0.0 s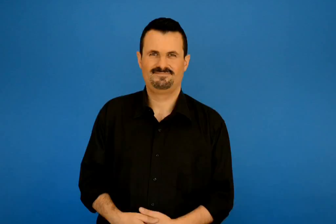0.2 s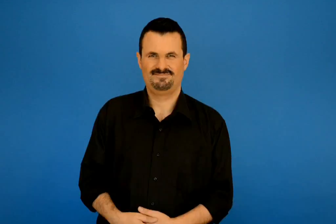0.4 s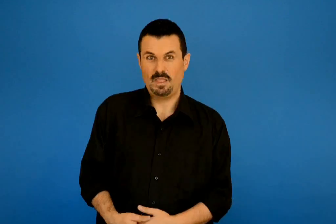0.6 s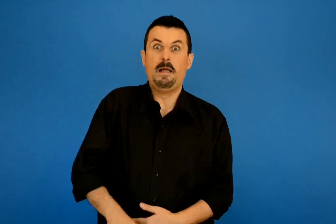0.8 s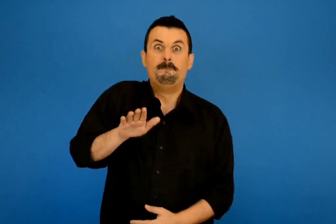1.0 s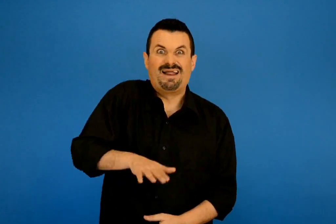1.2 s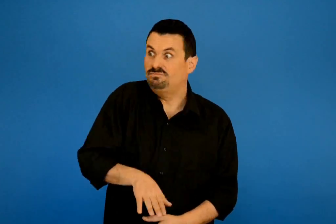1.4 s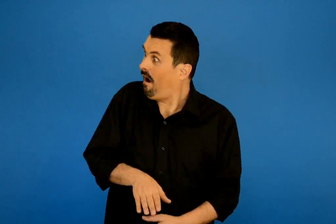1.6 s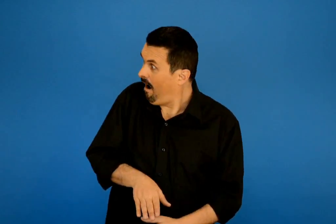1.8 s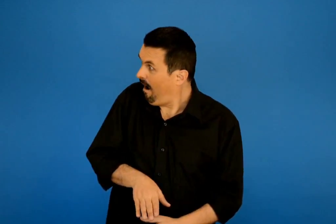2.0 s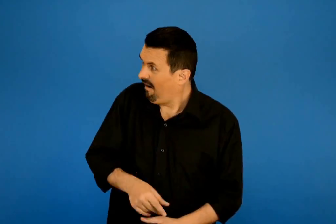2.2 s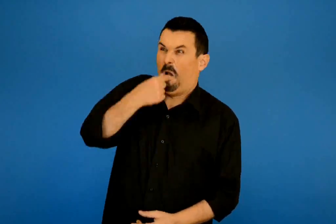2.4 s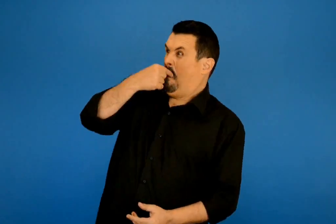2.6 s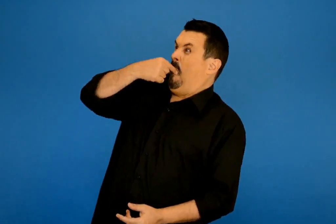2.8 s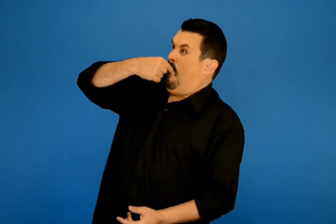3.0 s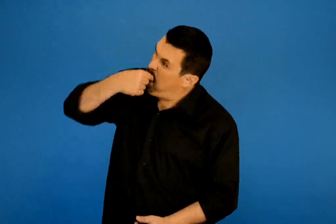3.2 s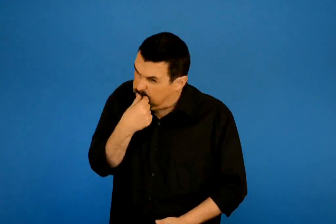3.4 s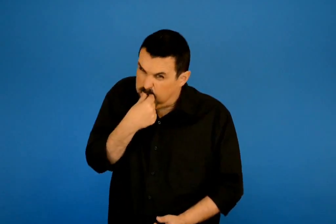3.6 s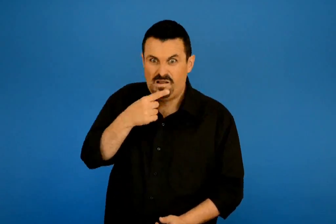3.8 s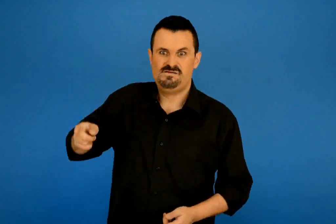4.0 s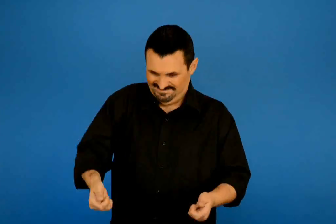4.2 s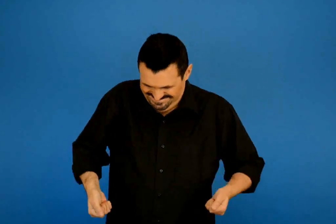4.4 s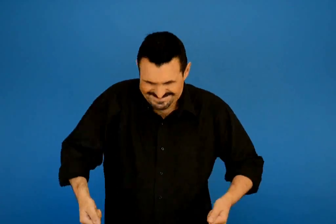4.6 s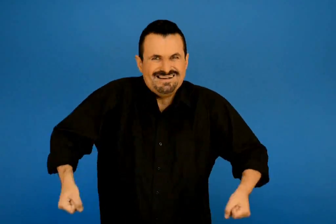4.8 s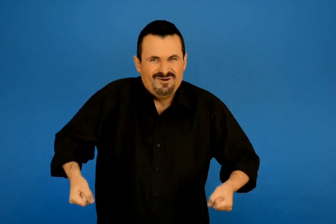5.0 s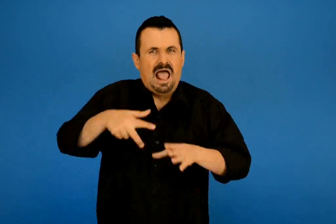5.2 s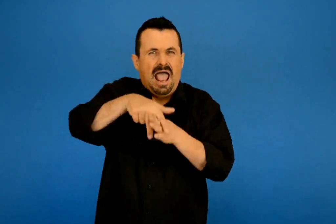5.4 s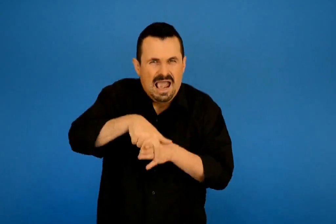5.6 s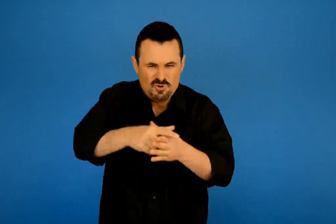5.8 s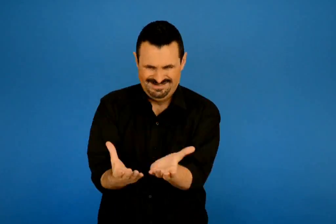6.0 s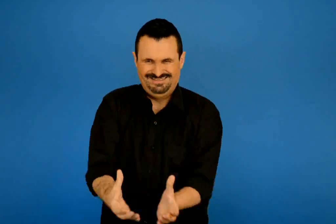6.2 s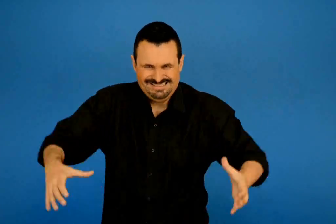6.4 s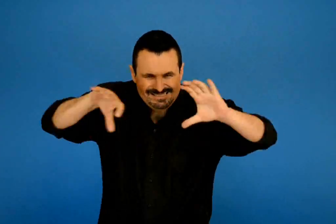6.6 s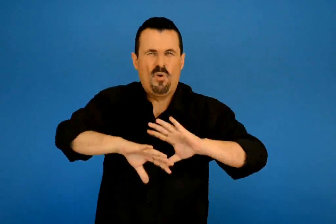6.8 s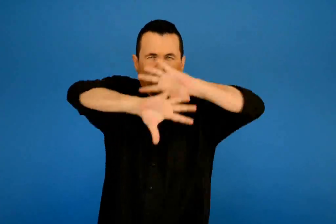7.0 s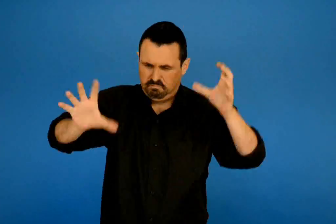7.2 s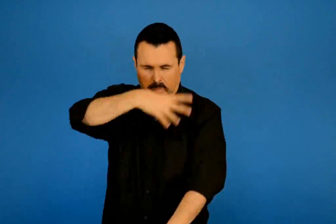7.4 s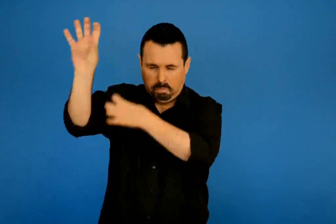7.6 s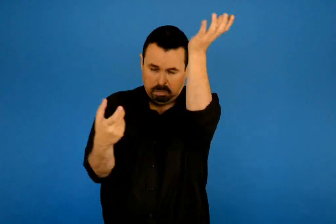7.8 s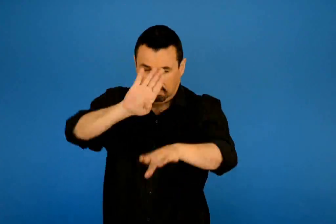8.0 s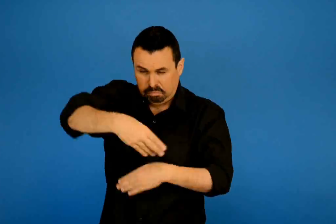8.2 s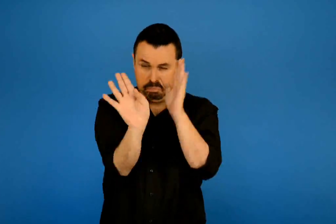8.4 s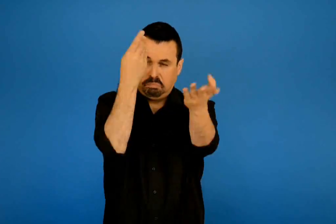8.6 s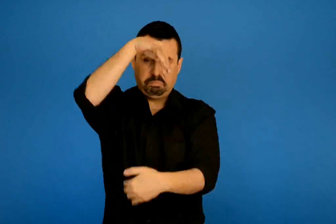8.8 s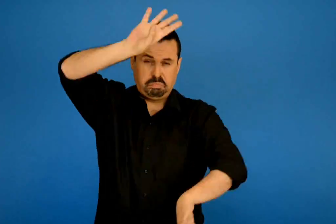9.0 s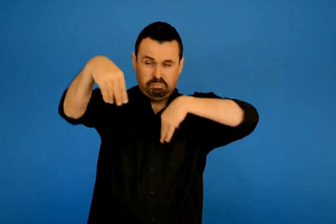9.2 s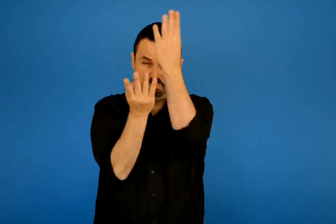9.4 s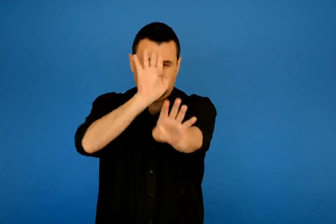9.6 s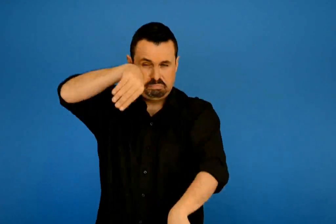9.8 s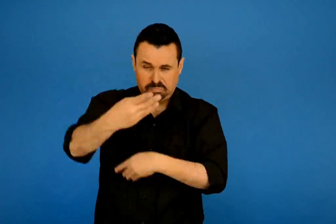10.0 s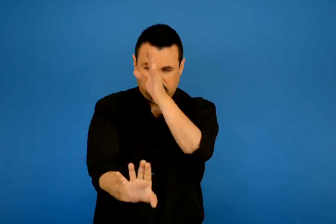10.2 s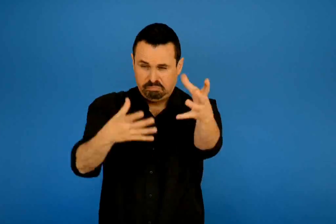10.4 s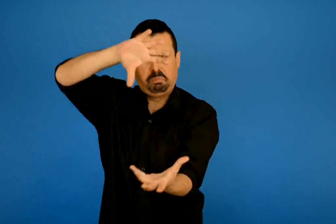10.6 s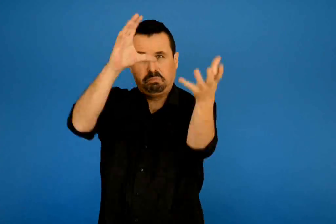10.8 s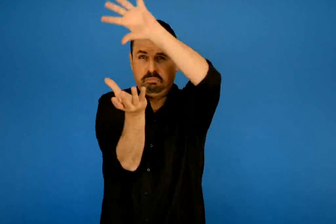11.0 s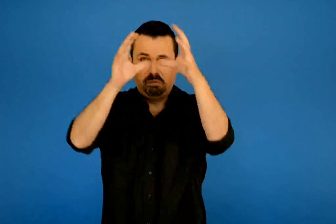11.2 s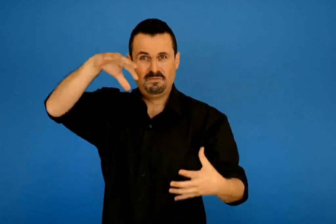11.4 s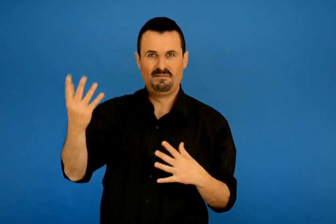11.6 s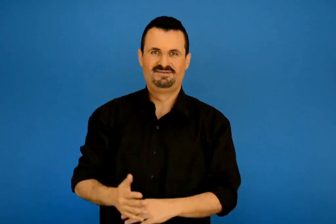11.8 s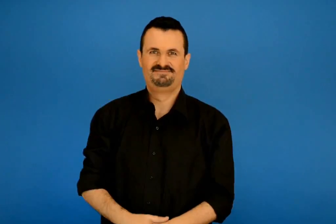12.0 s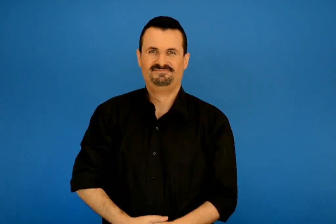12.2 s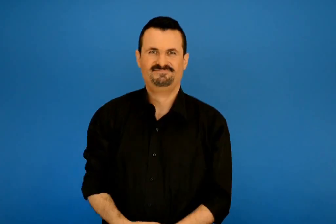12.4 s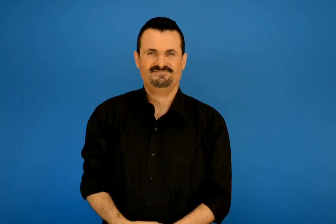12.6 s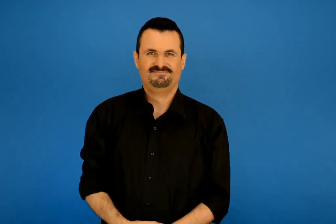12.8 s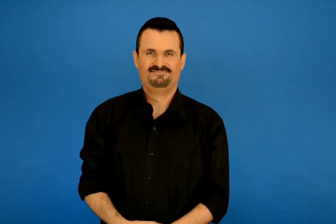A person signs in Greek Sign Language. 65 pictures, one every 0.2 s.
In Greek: ο μικρός βοσκός σφύριζέ με τη σφυρίχτρα του και ο καροτσιέρης το άλογο το κάρο τα γυαλικά όλα αρχίσαν να χορεύουν
